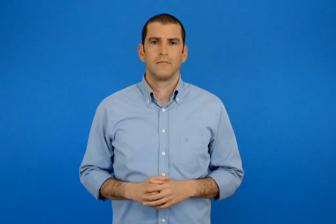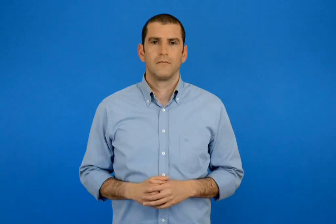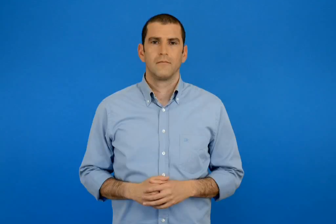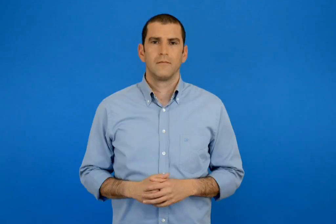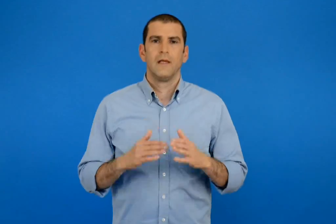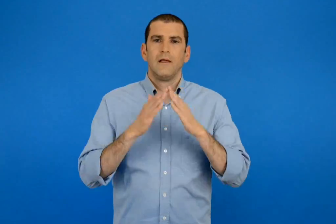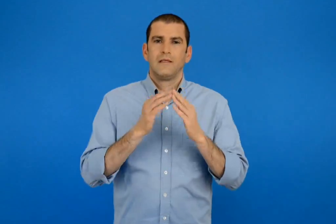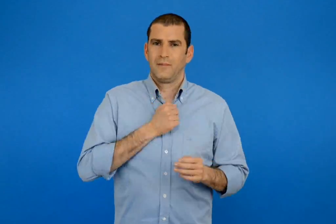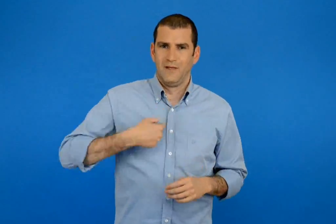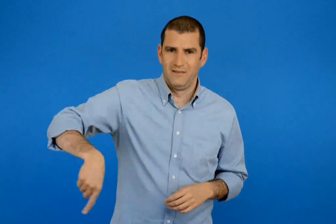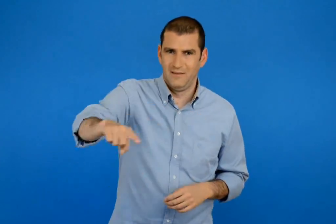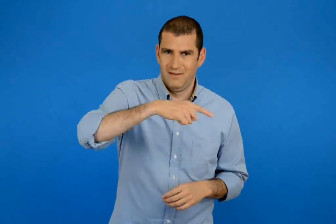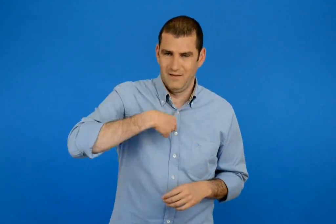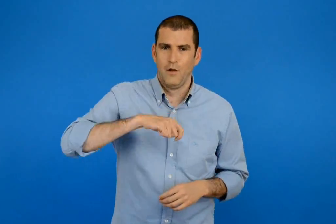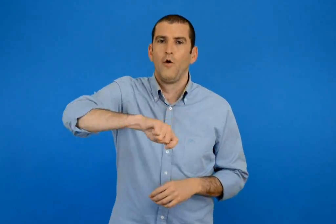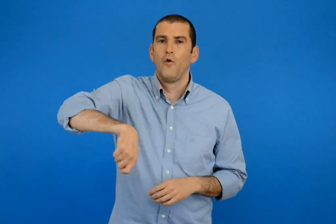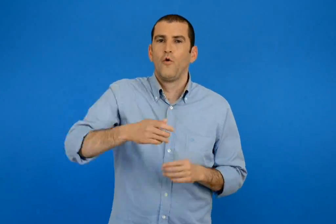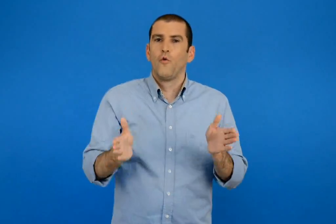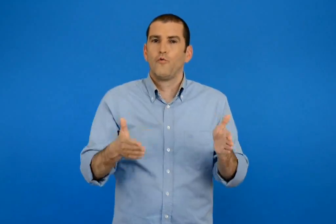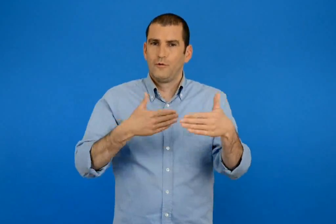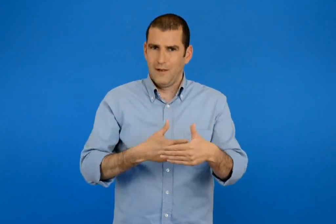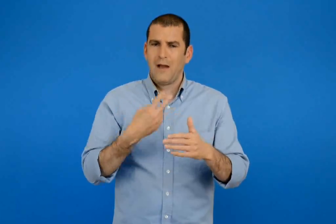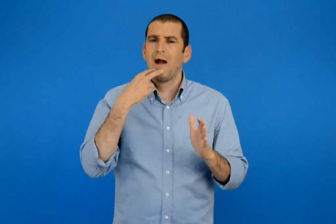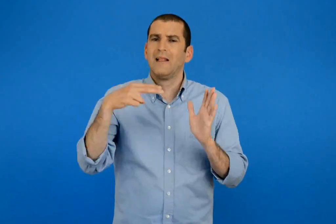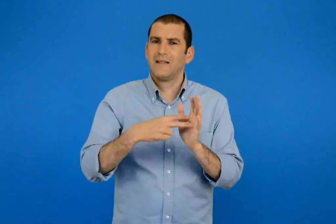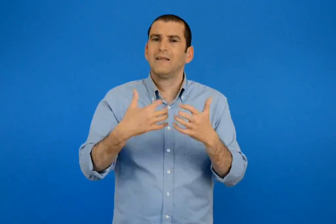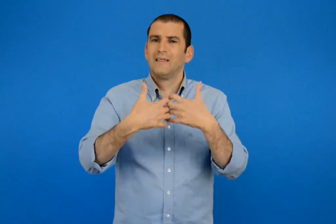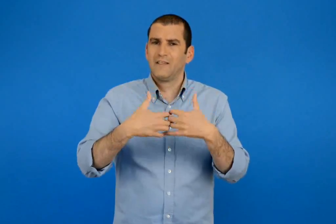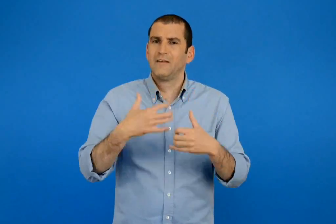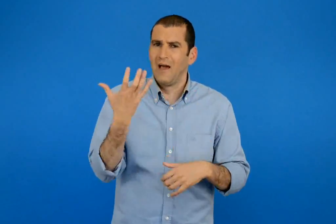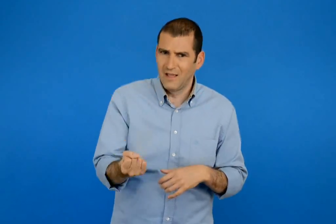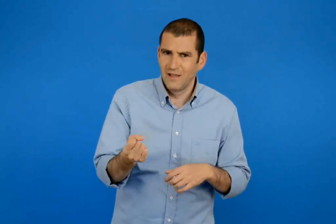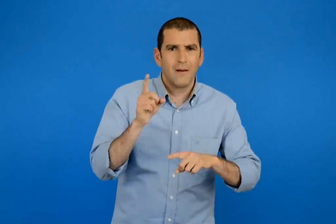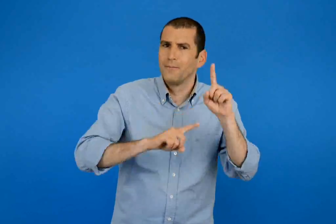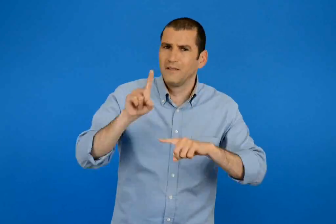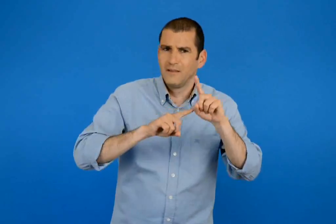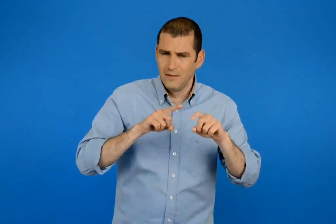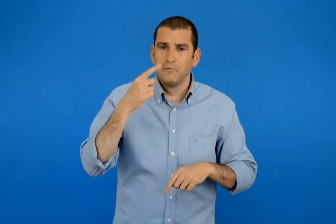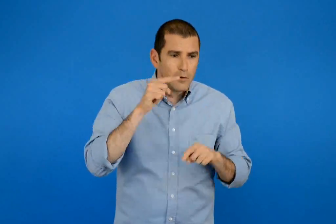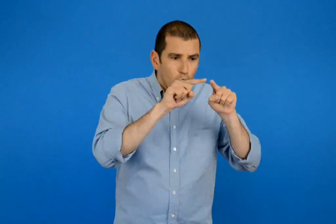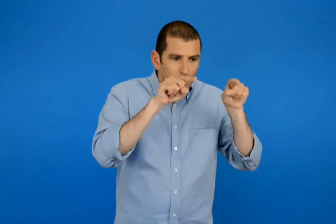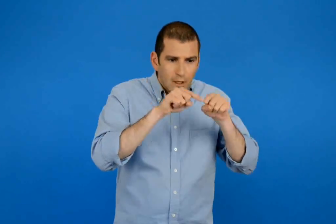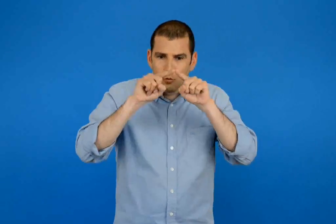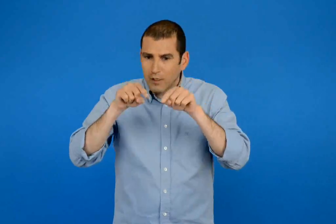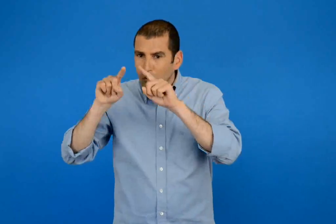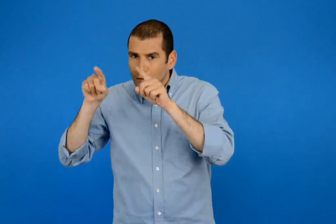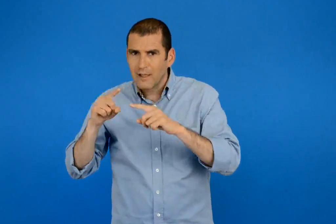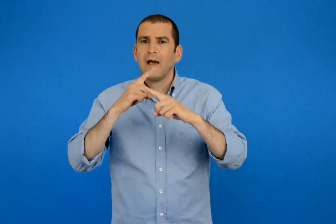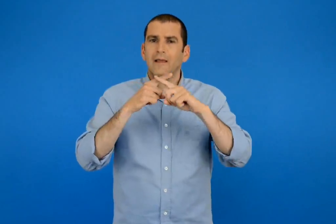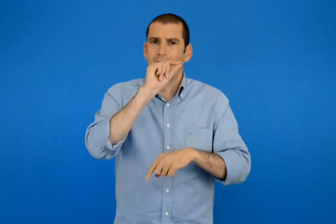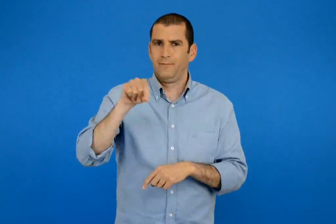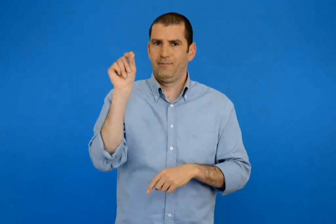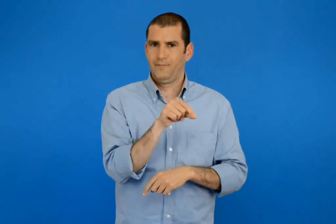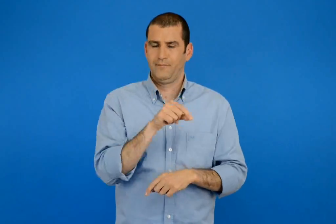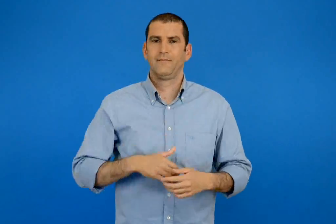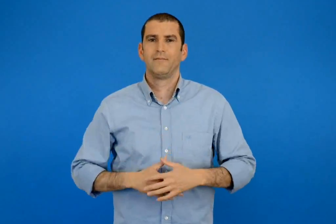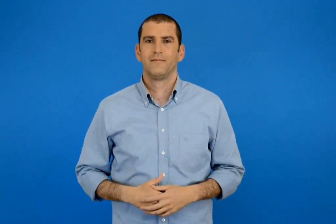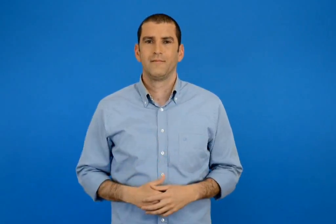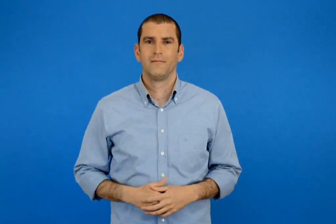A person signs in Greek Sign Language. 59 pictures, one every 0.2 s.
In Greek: ποιες ηλεκτρικές συσκευές έχει η κουζίνα του σπιτιού μας ; βαλέ χ στα κουτάκια
